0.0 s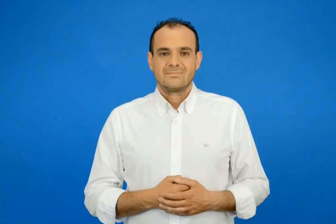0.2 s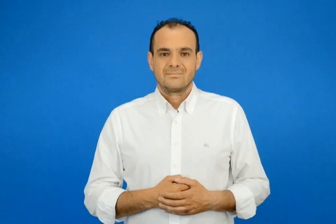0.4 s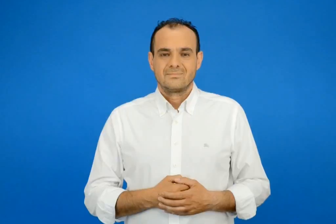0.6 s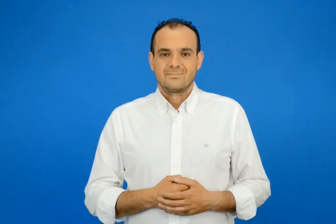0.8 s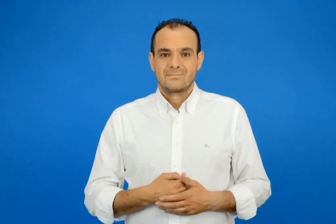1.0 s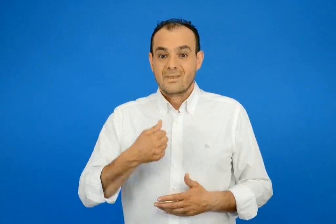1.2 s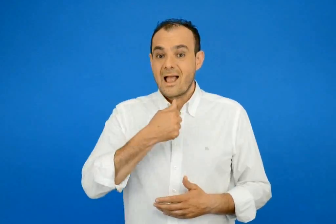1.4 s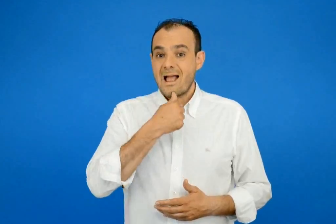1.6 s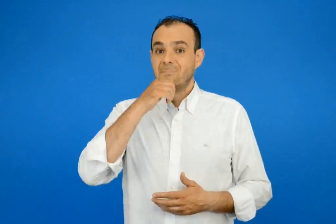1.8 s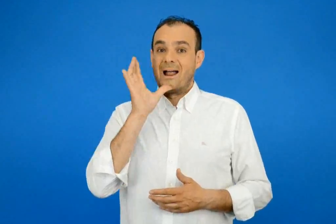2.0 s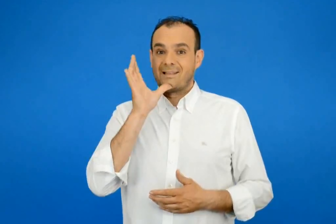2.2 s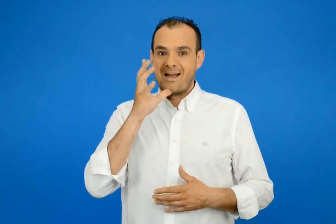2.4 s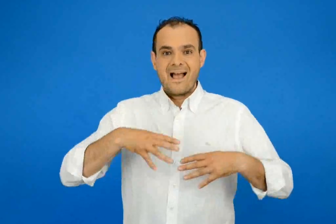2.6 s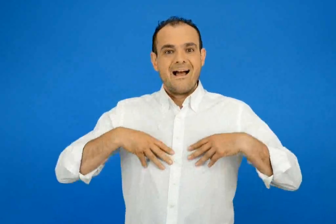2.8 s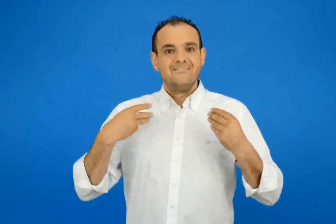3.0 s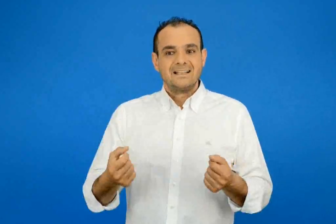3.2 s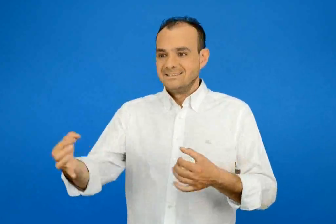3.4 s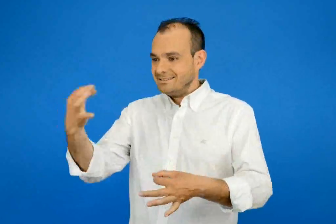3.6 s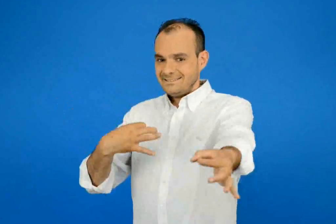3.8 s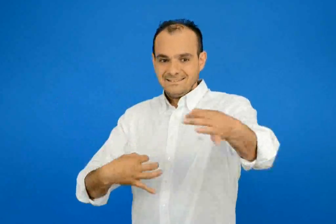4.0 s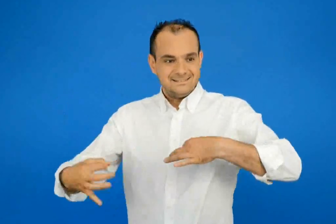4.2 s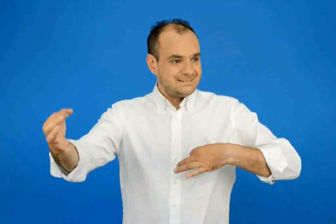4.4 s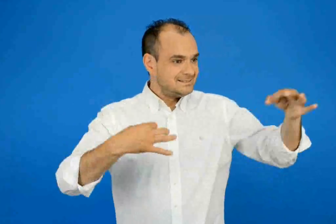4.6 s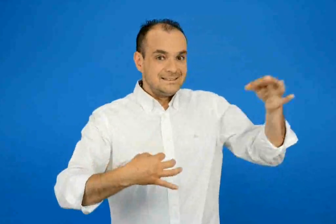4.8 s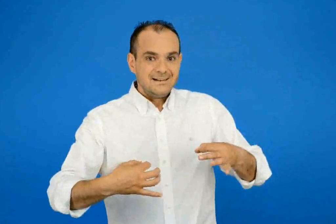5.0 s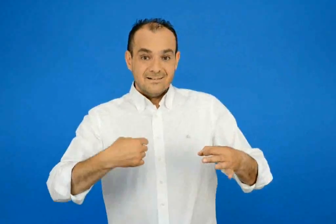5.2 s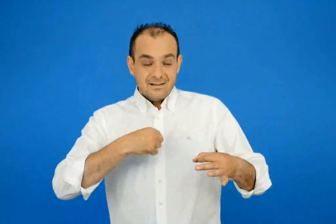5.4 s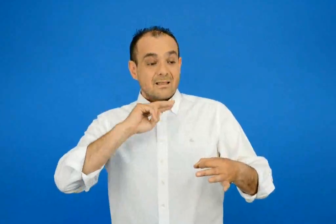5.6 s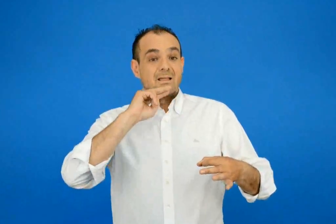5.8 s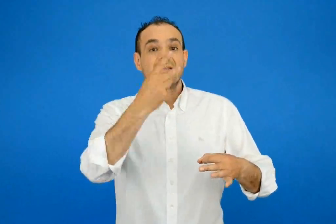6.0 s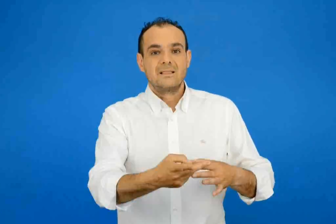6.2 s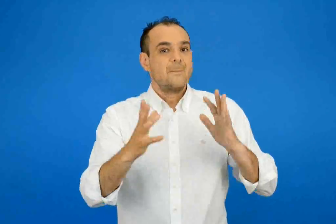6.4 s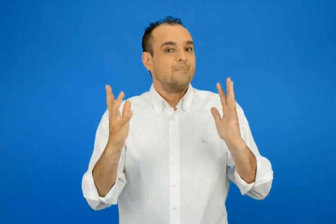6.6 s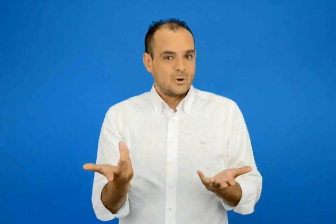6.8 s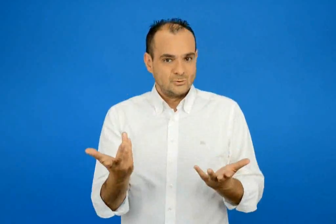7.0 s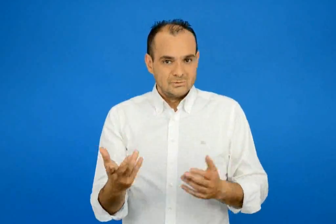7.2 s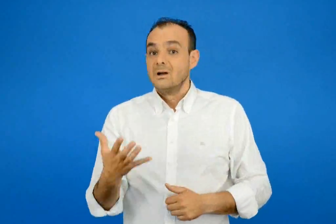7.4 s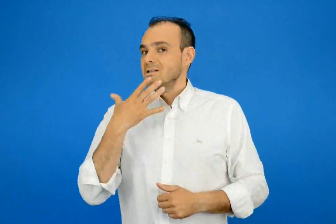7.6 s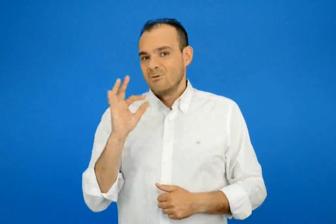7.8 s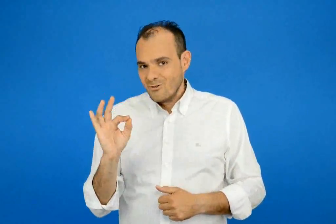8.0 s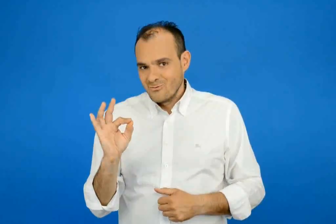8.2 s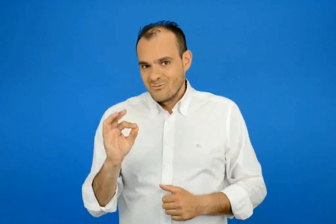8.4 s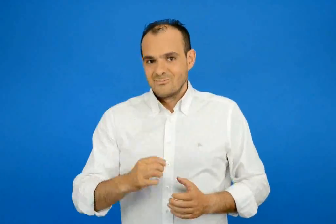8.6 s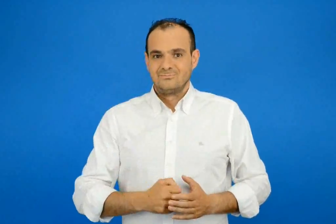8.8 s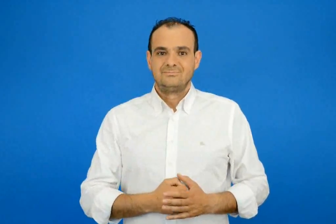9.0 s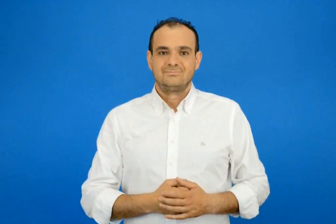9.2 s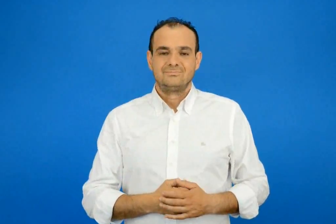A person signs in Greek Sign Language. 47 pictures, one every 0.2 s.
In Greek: πως απαντά η μάτα στις ευχές ; γιατί ;
